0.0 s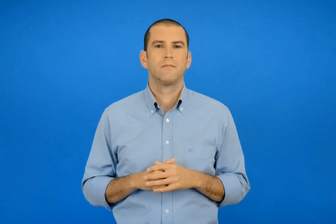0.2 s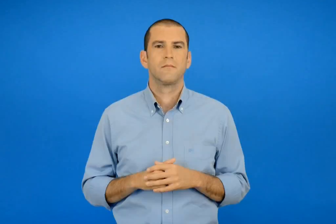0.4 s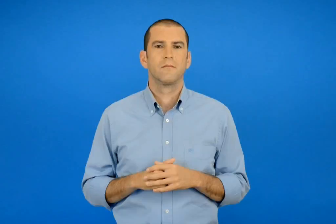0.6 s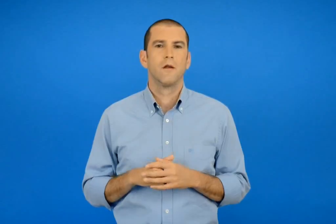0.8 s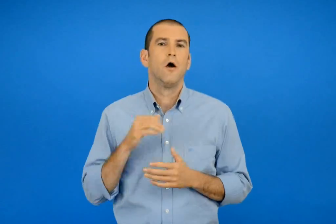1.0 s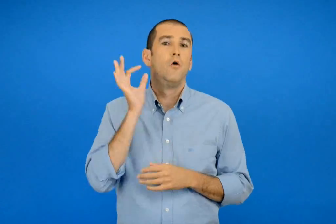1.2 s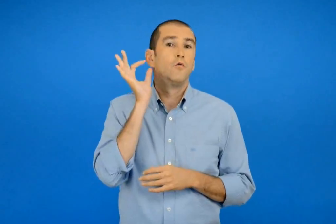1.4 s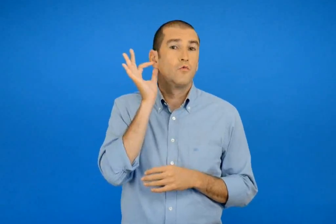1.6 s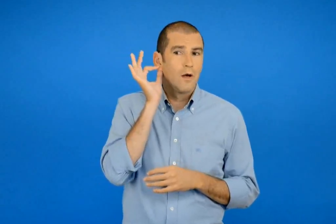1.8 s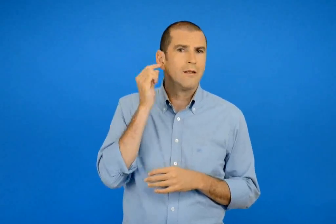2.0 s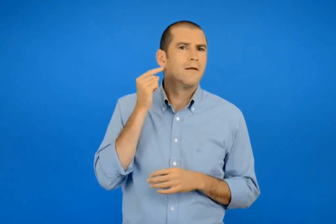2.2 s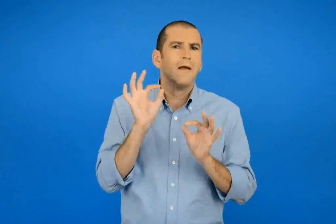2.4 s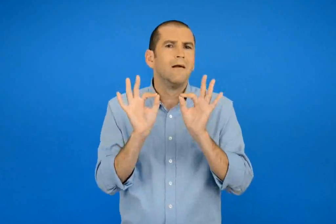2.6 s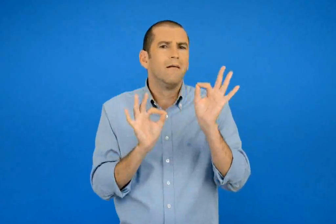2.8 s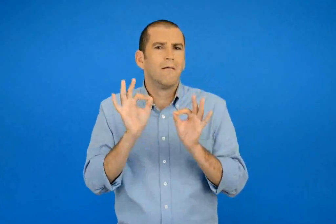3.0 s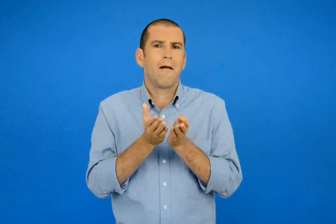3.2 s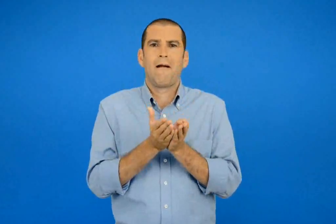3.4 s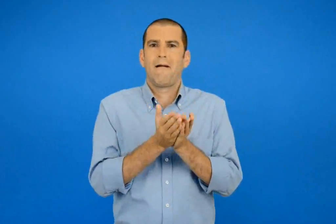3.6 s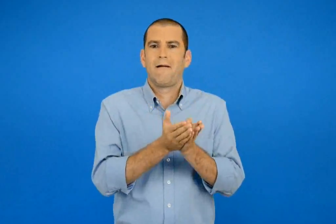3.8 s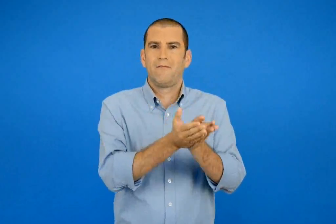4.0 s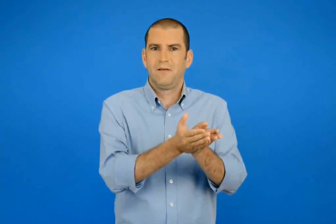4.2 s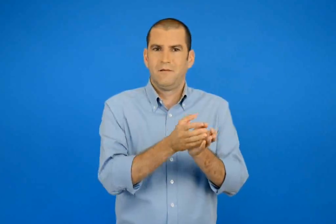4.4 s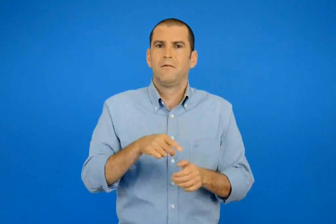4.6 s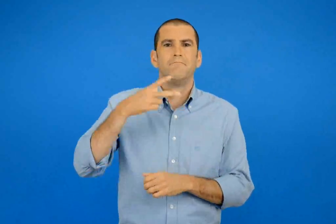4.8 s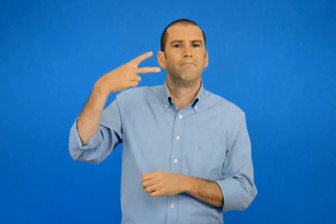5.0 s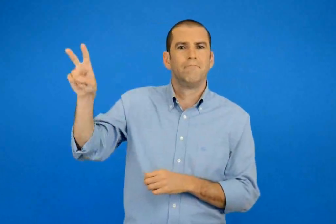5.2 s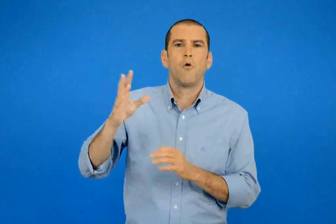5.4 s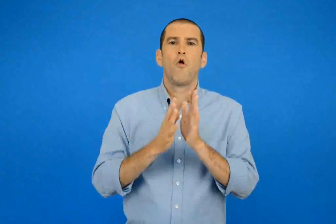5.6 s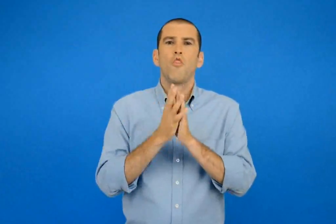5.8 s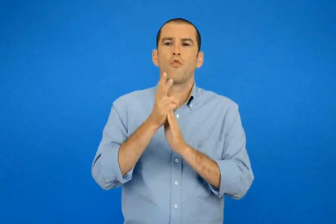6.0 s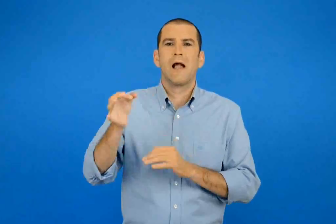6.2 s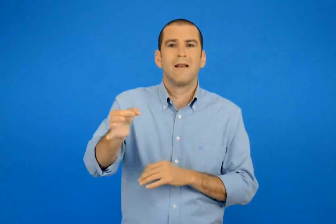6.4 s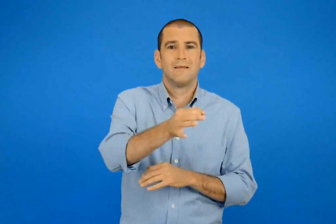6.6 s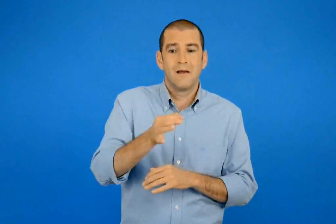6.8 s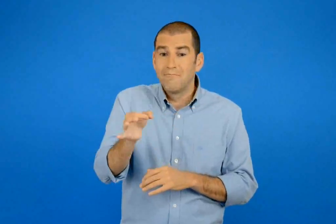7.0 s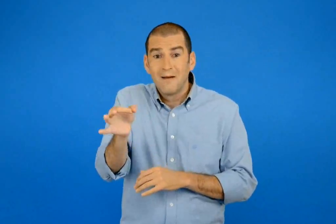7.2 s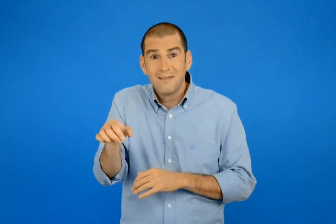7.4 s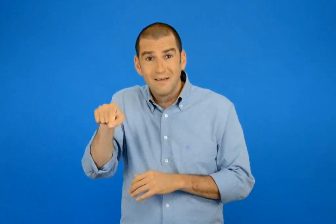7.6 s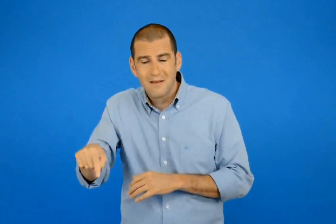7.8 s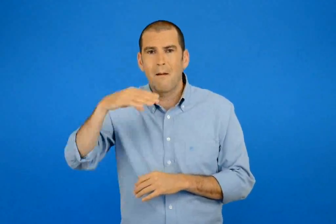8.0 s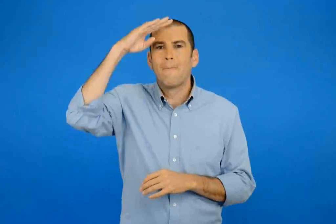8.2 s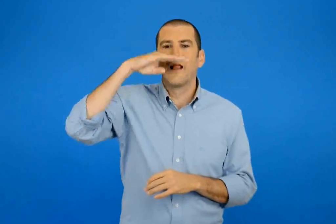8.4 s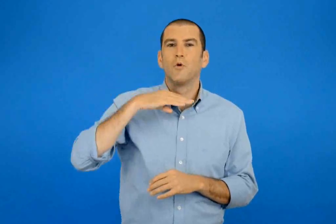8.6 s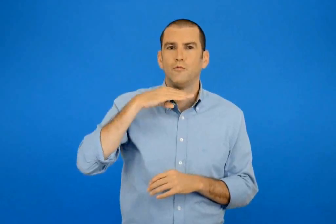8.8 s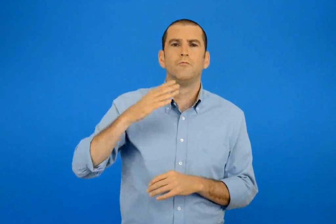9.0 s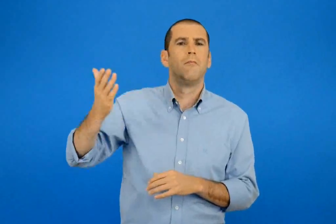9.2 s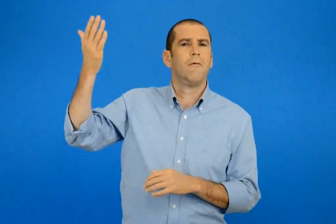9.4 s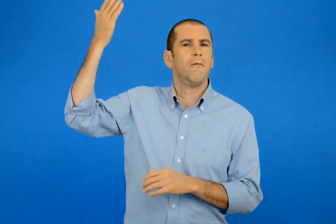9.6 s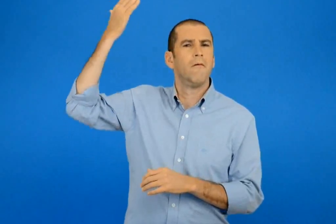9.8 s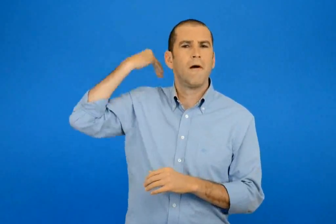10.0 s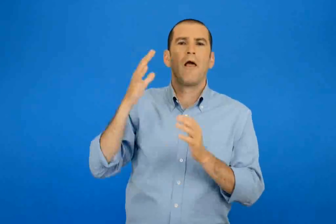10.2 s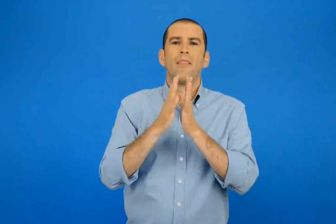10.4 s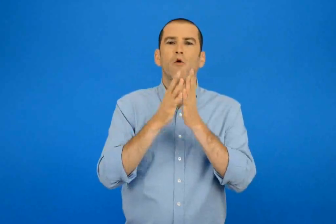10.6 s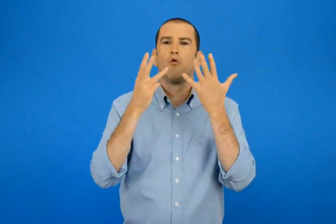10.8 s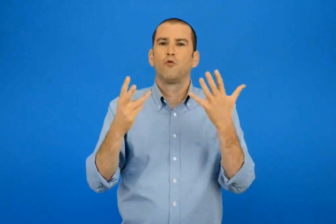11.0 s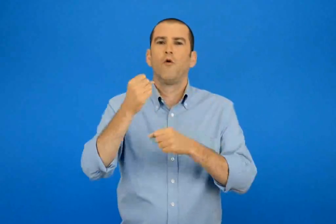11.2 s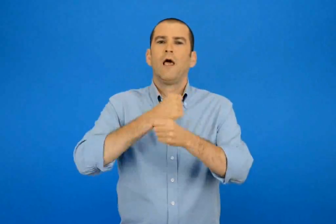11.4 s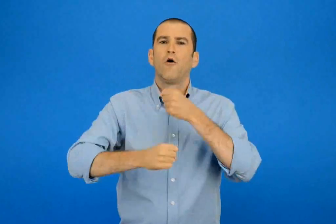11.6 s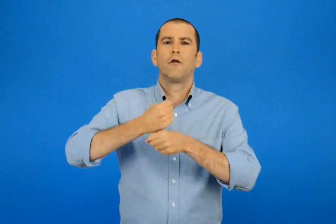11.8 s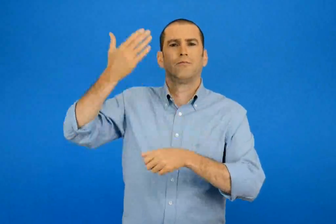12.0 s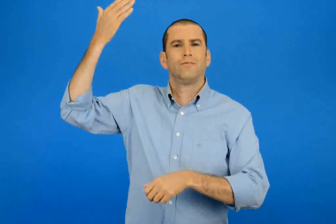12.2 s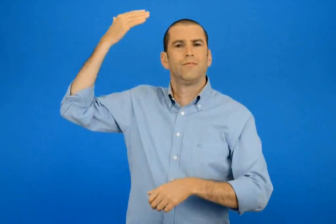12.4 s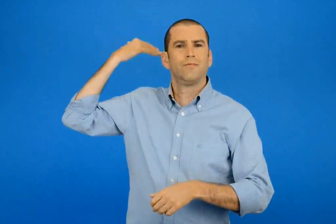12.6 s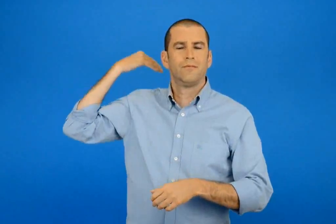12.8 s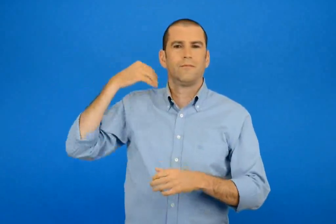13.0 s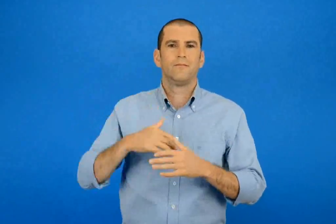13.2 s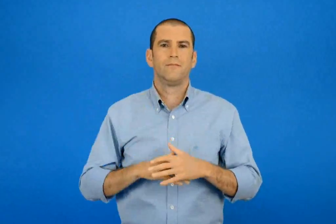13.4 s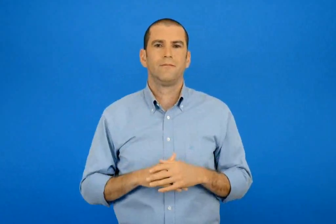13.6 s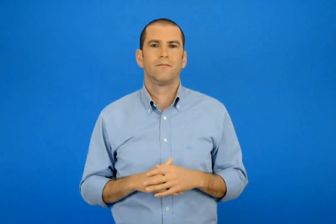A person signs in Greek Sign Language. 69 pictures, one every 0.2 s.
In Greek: σκουλαρίκι καράβι δωδεκάνησα πάτμος 18ος αιώνας
